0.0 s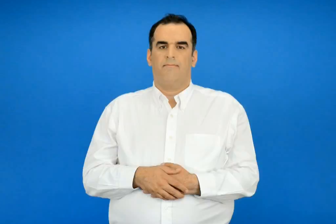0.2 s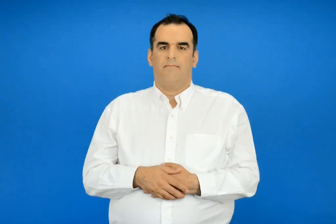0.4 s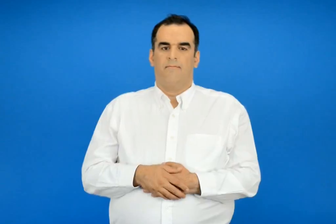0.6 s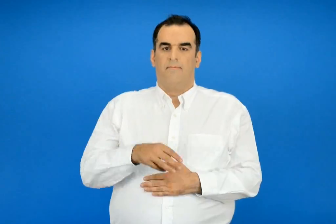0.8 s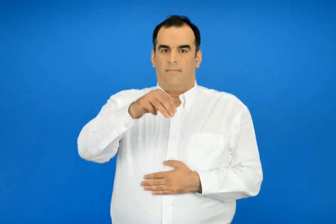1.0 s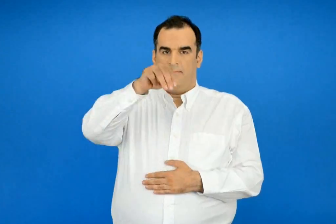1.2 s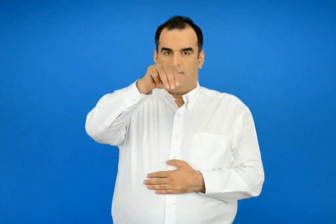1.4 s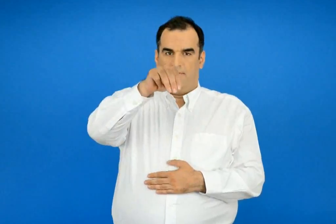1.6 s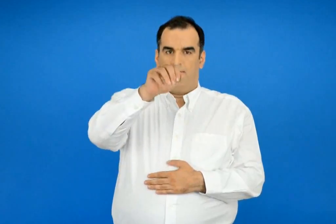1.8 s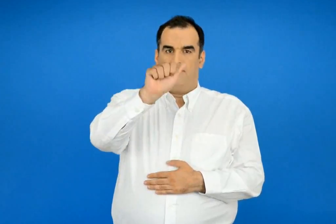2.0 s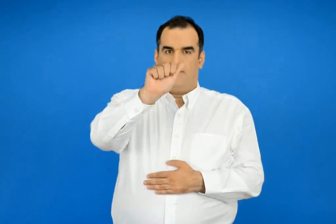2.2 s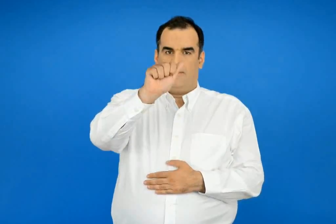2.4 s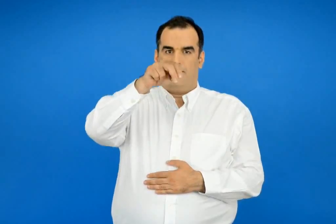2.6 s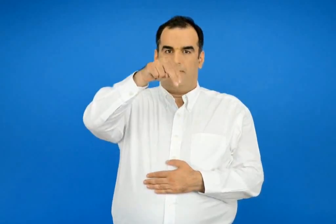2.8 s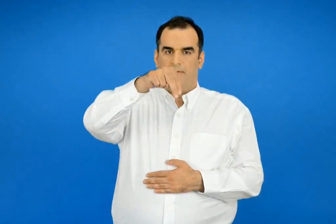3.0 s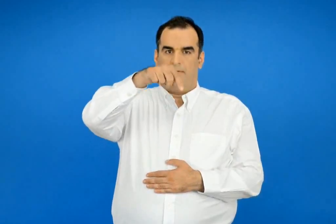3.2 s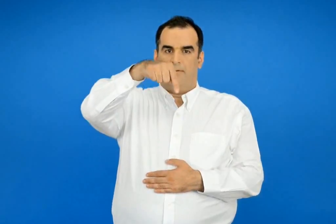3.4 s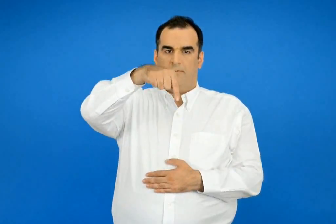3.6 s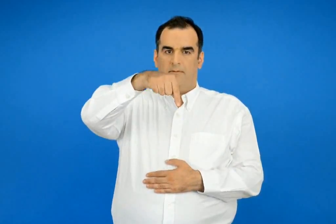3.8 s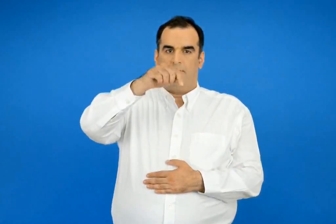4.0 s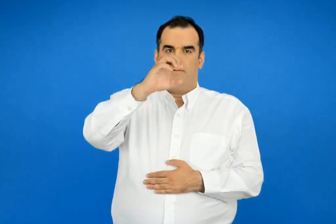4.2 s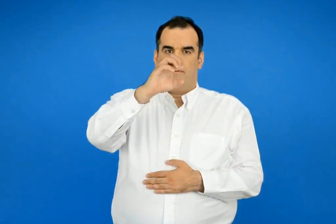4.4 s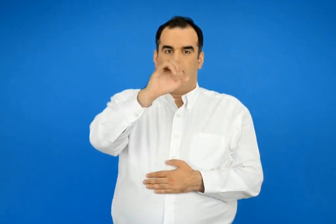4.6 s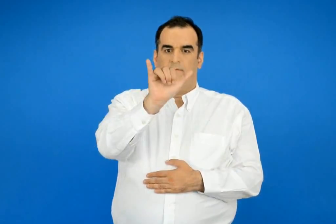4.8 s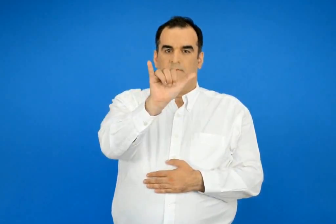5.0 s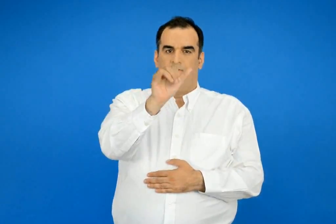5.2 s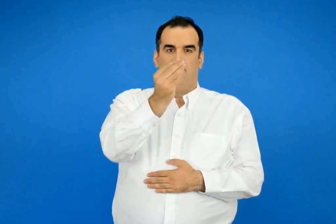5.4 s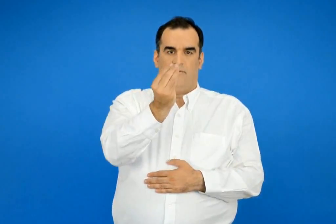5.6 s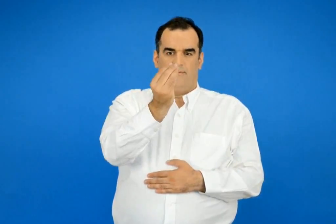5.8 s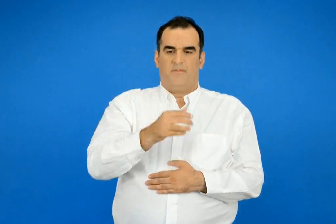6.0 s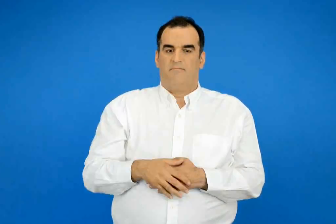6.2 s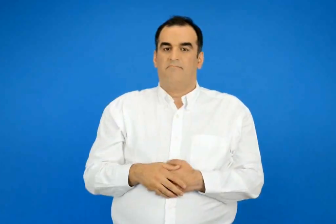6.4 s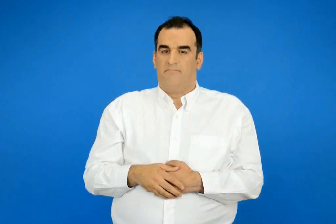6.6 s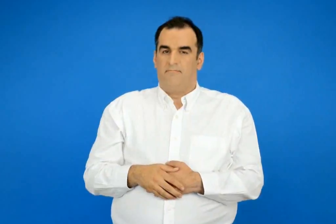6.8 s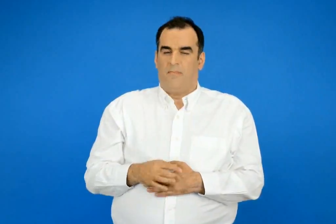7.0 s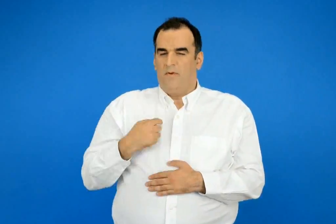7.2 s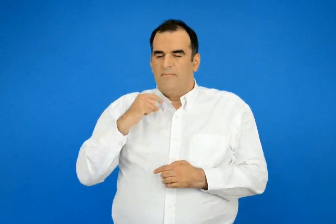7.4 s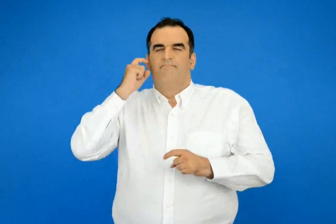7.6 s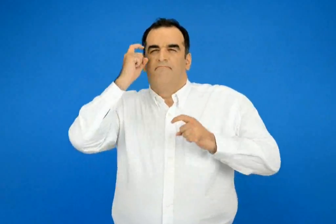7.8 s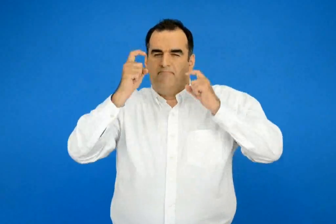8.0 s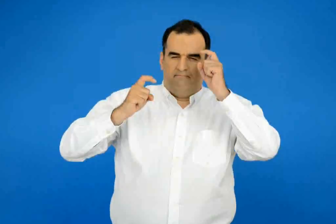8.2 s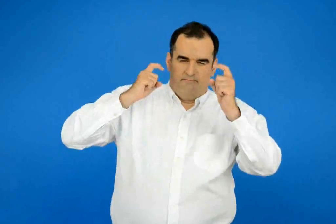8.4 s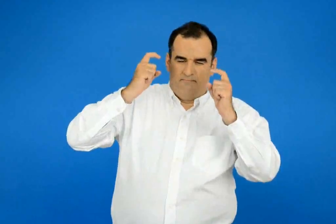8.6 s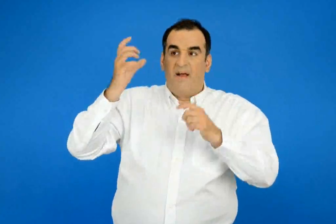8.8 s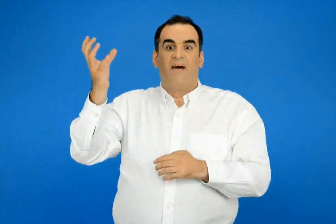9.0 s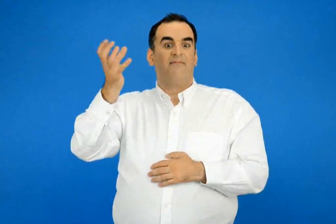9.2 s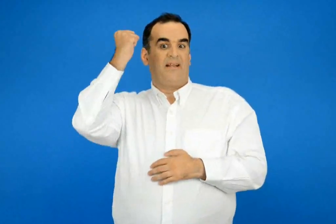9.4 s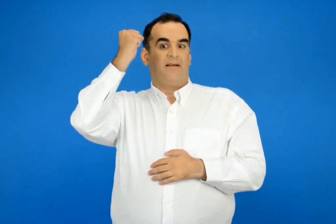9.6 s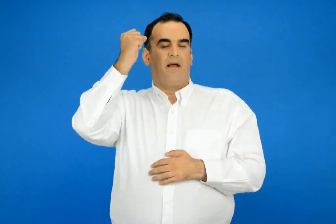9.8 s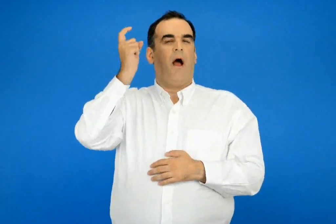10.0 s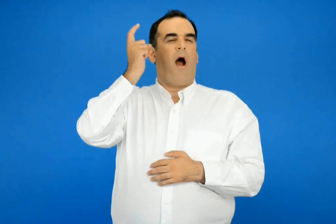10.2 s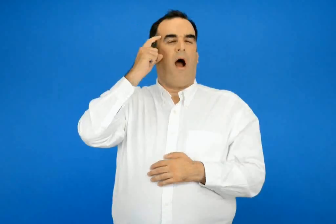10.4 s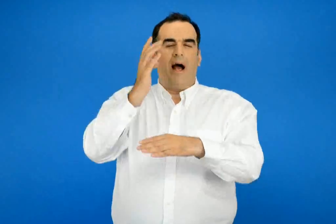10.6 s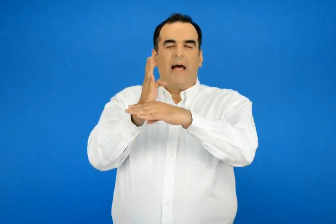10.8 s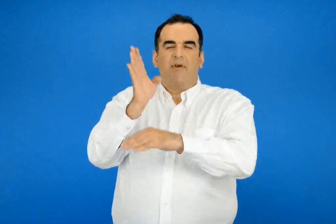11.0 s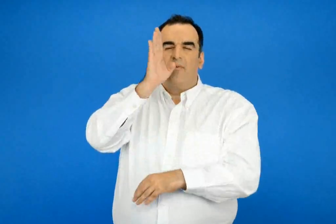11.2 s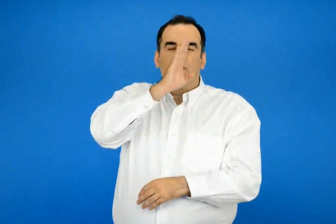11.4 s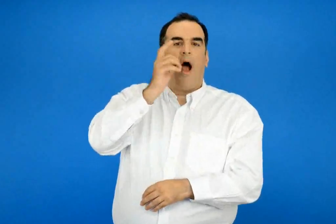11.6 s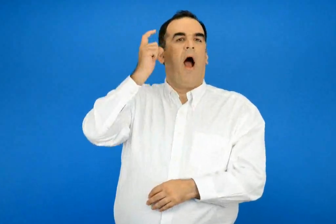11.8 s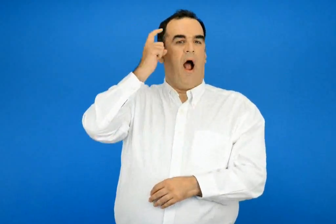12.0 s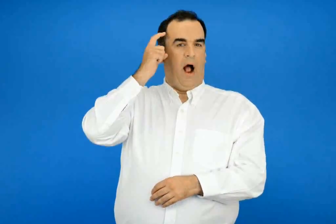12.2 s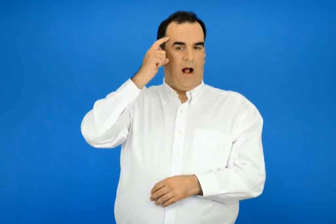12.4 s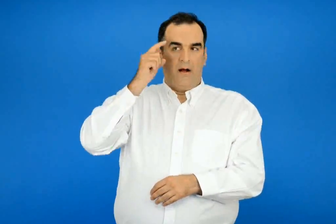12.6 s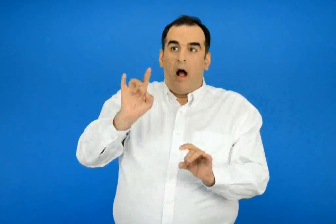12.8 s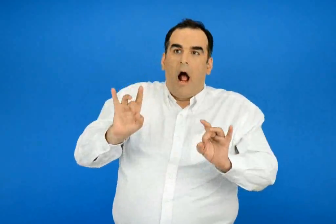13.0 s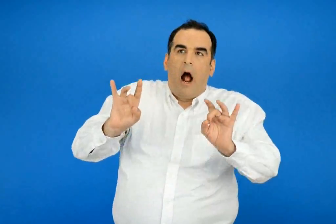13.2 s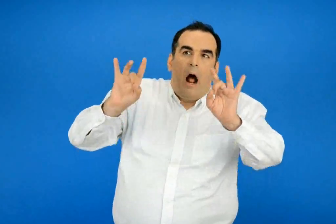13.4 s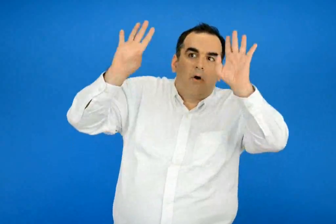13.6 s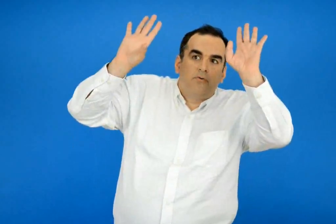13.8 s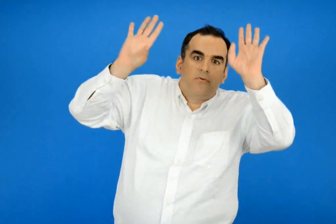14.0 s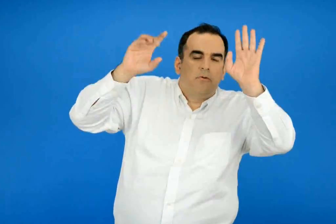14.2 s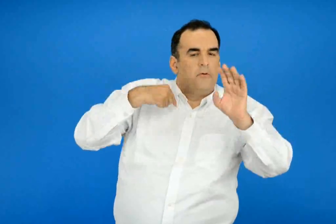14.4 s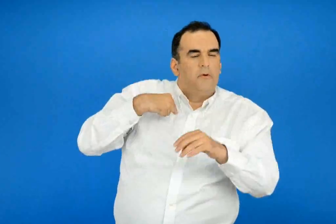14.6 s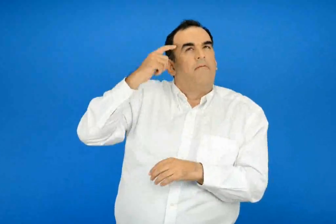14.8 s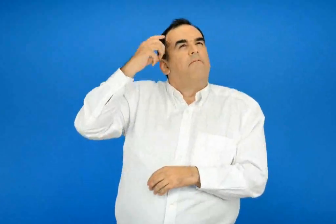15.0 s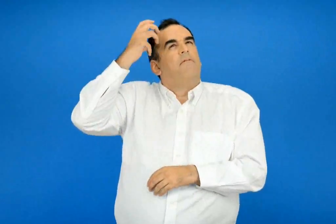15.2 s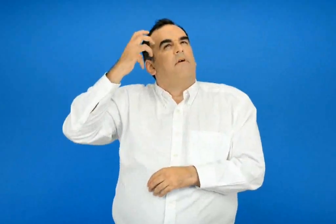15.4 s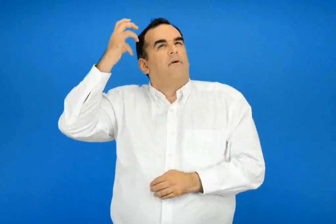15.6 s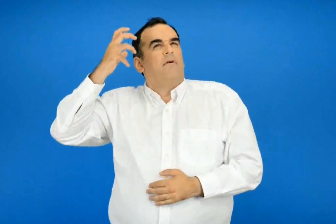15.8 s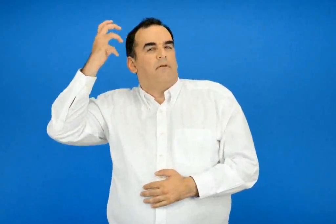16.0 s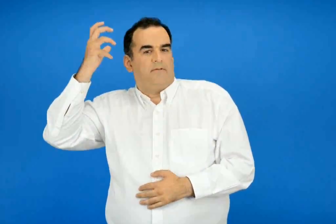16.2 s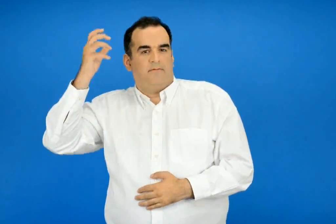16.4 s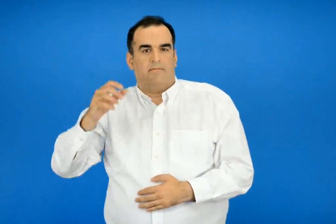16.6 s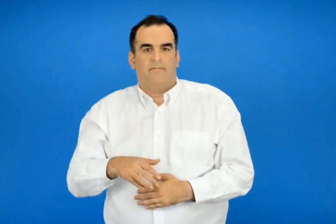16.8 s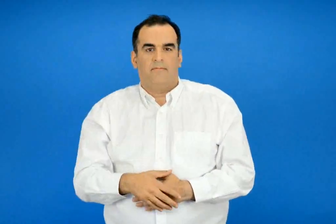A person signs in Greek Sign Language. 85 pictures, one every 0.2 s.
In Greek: μαντεύω σκέφτομαι και βρισκω καταλαβαίνω κάτι κρυφό η άγνωστο φαντάζομαι
